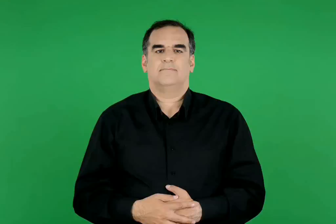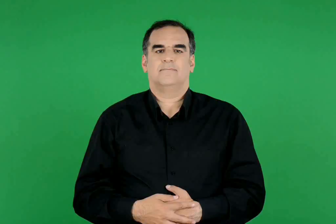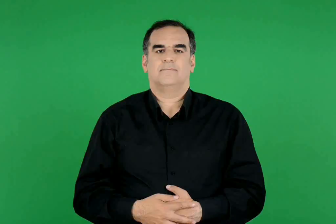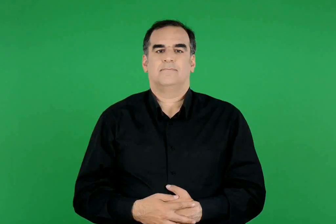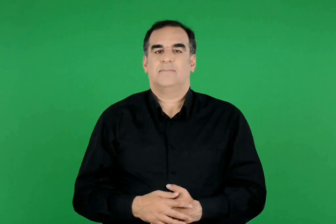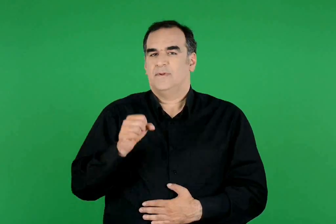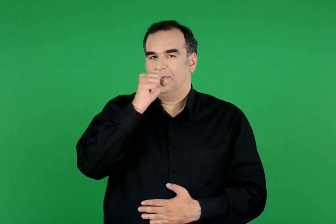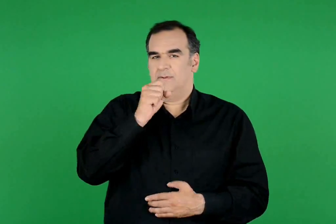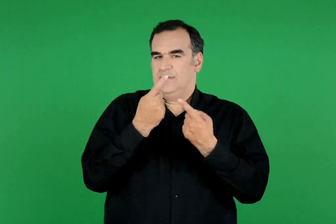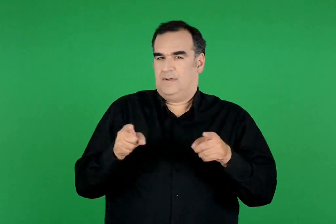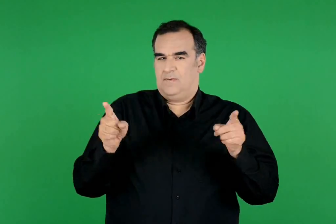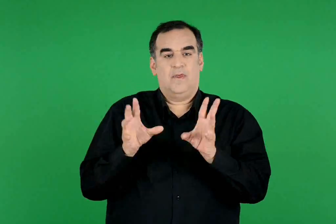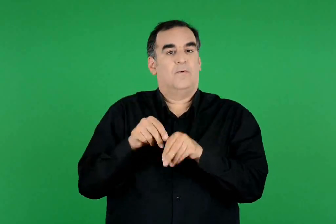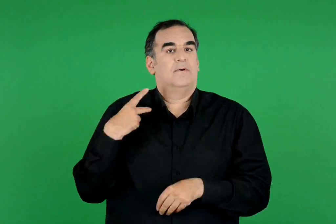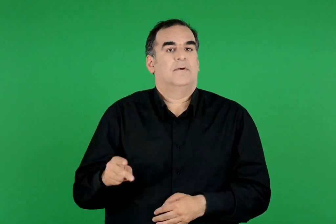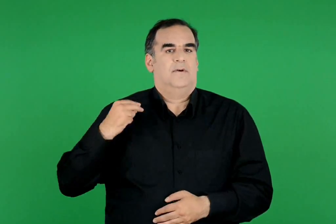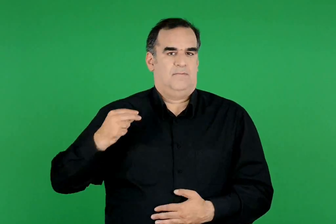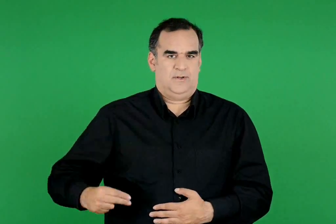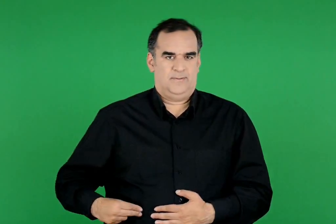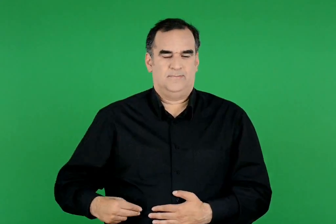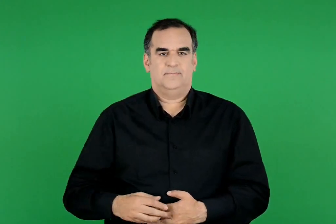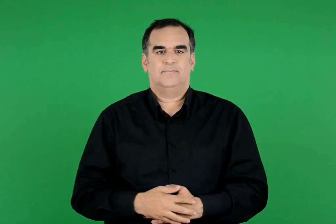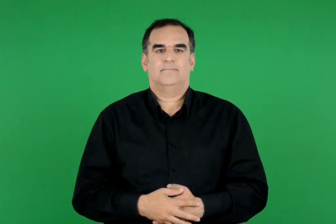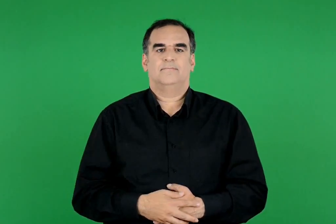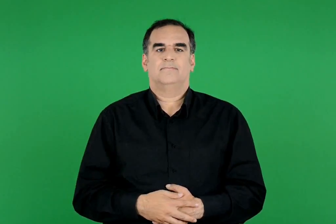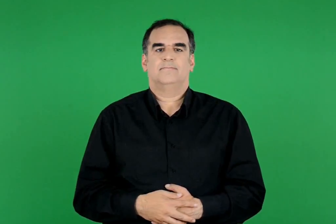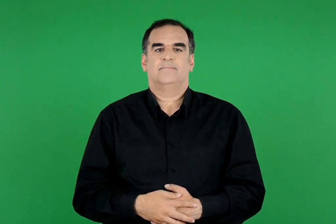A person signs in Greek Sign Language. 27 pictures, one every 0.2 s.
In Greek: δημοτικά τραγούδια
